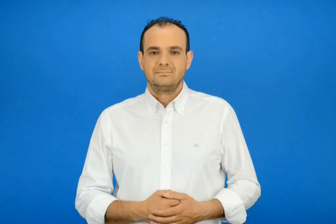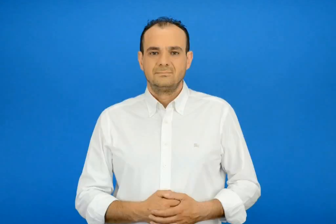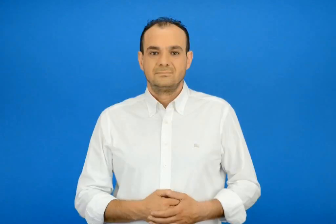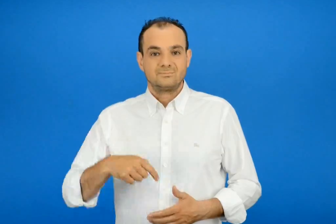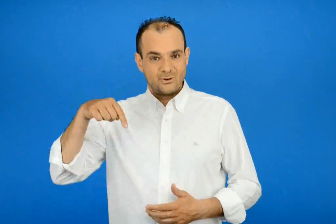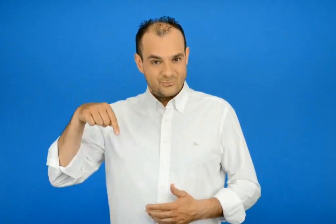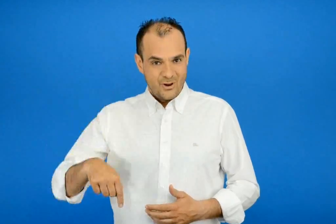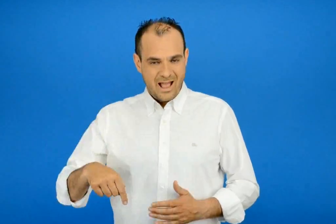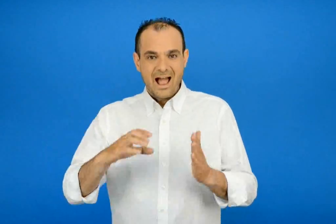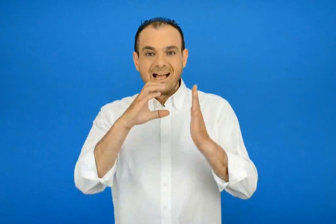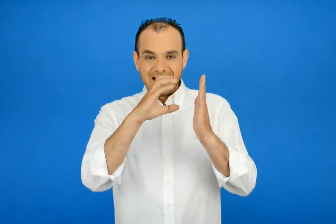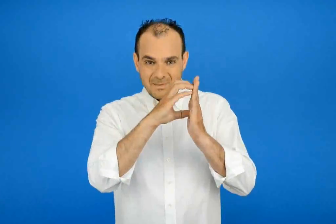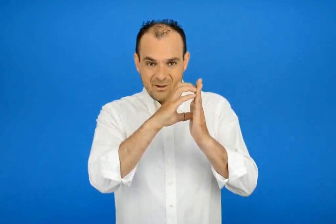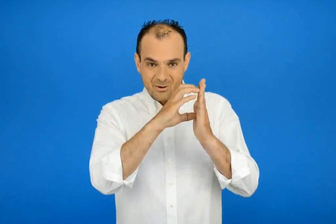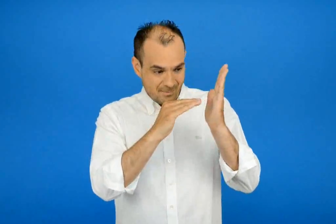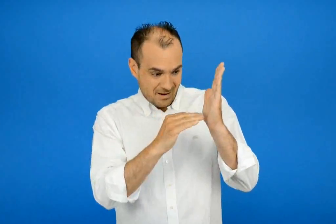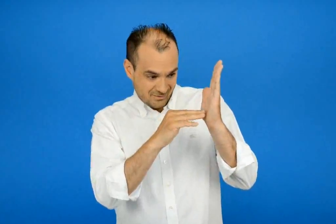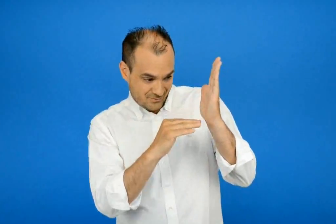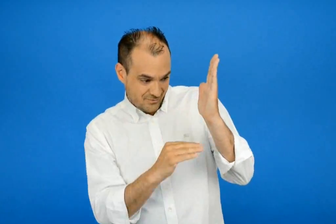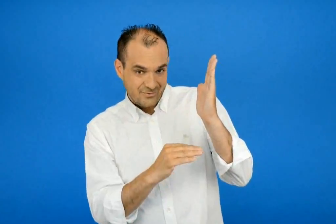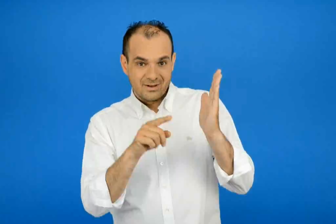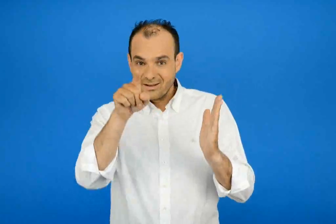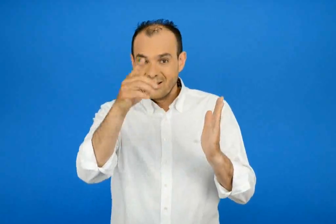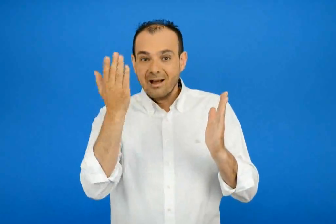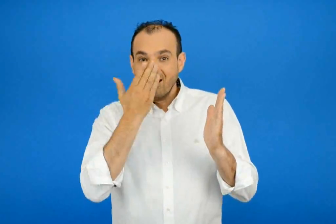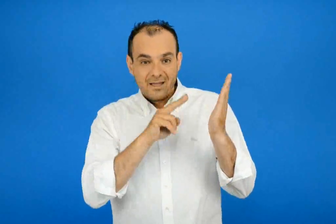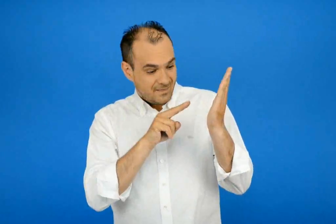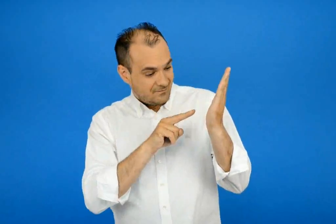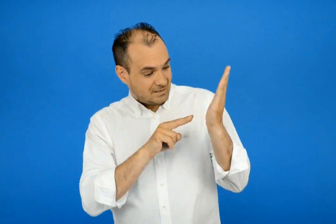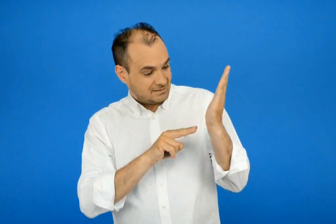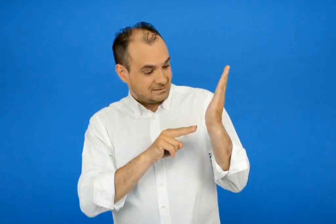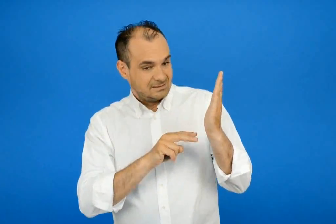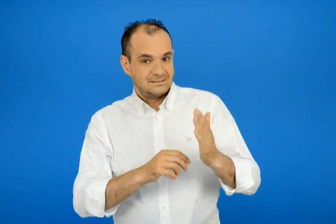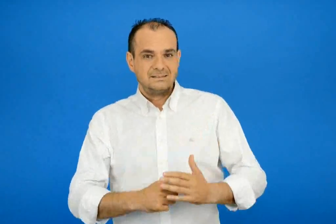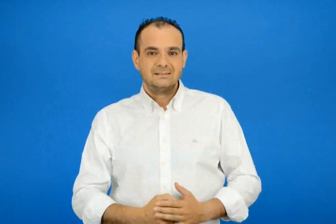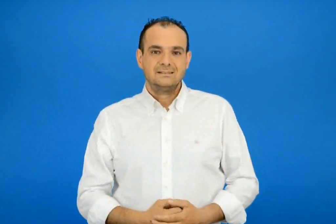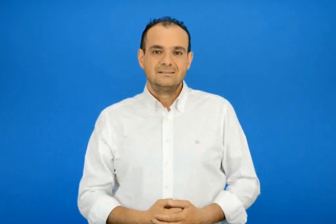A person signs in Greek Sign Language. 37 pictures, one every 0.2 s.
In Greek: διάβασε τώρα το παρακάτω κείμενο
